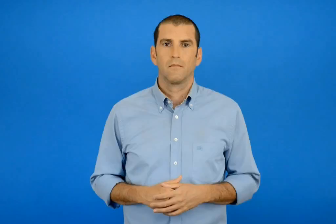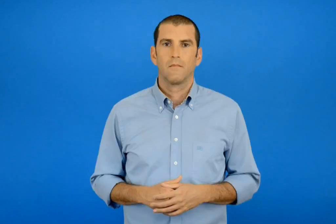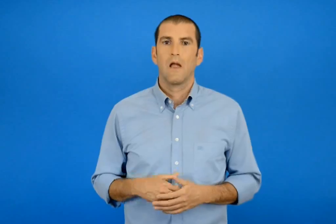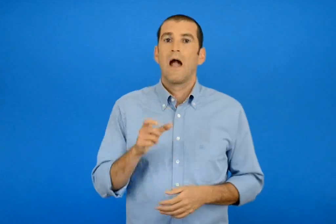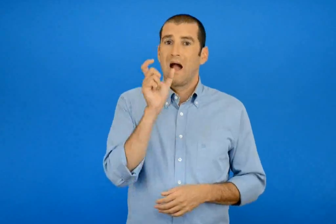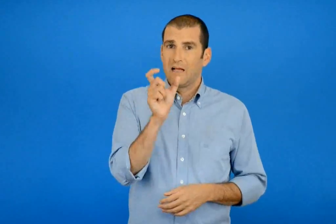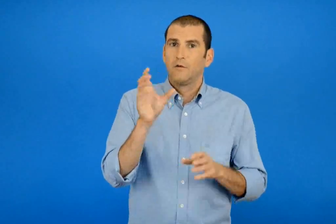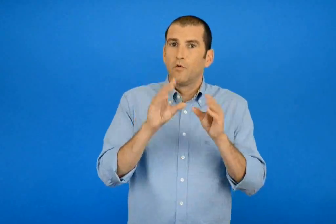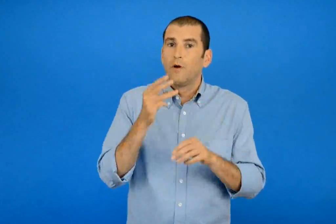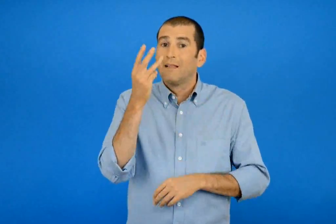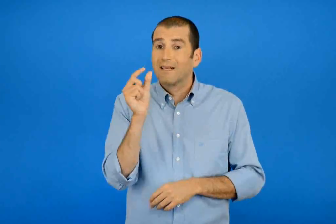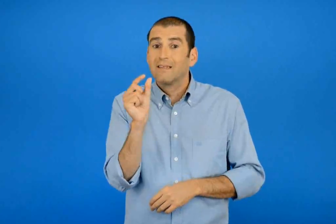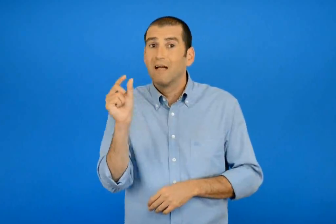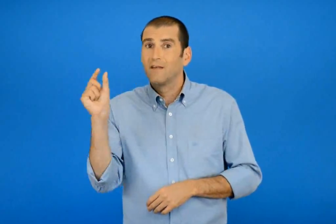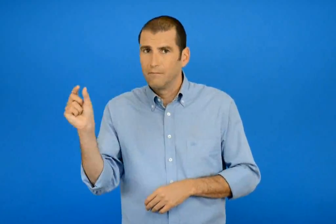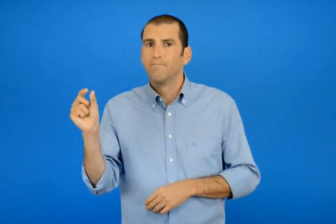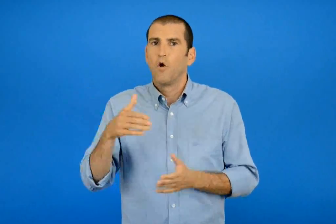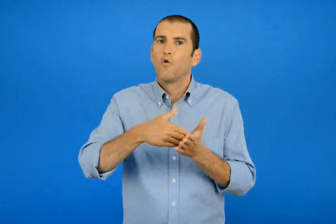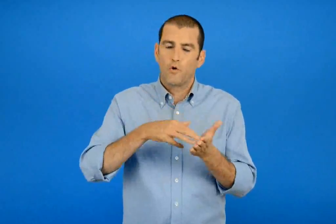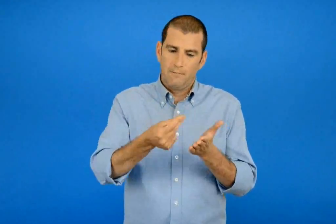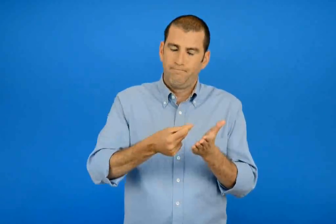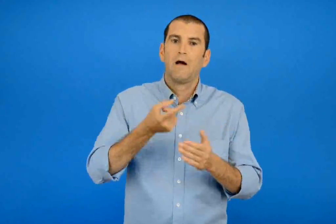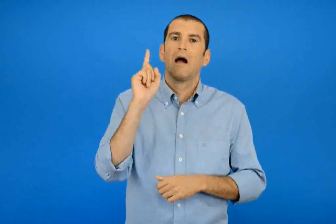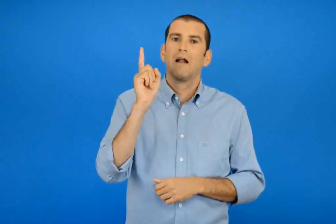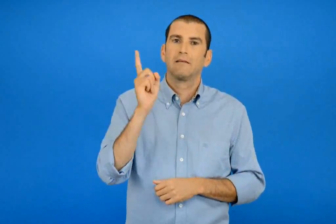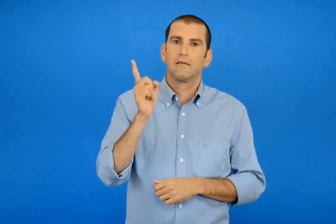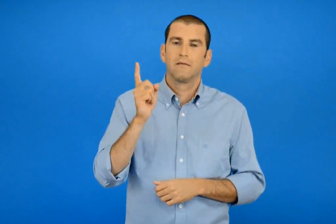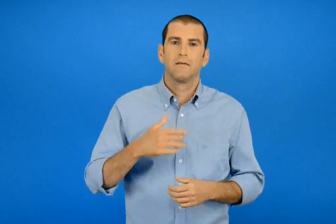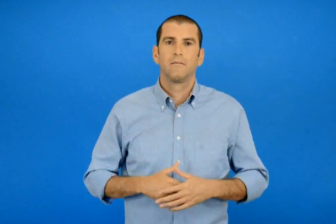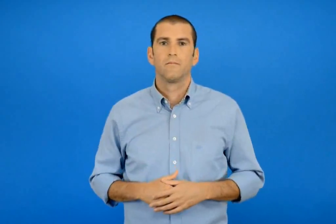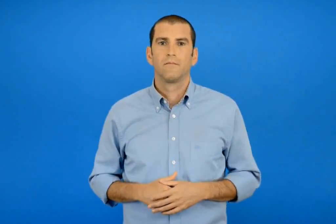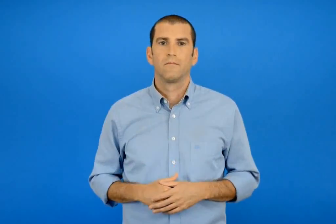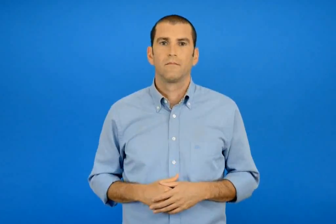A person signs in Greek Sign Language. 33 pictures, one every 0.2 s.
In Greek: γαλάζιες όσες έχουν τρεις συλλαβές
